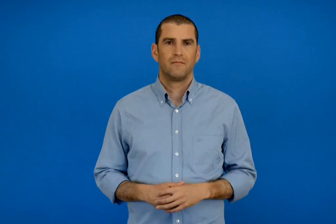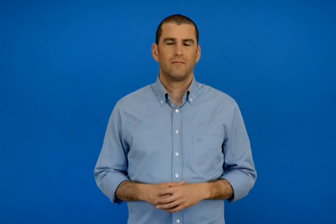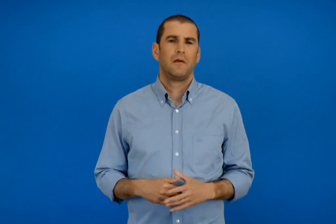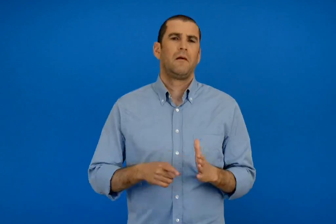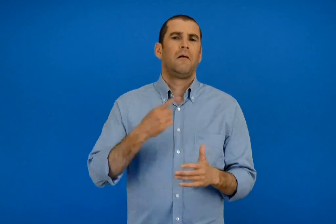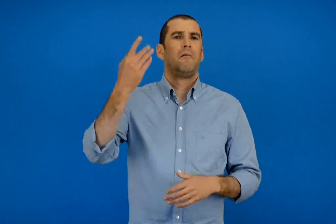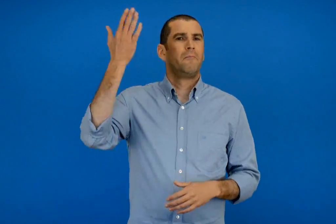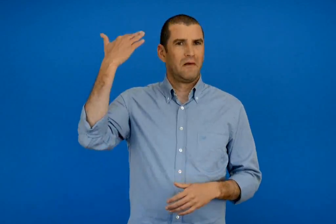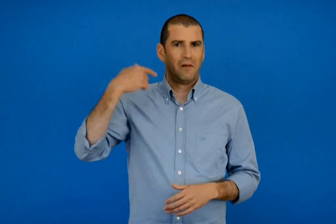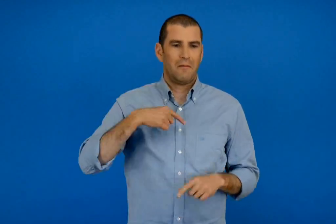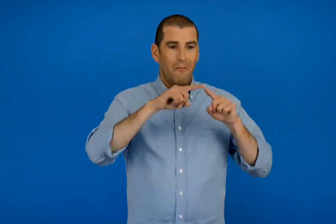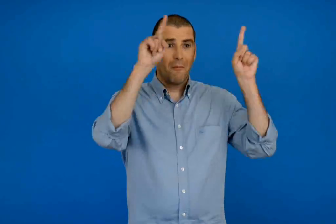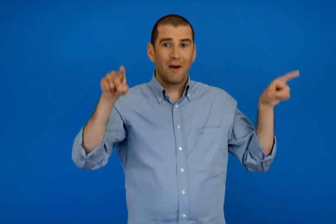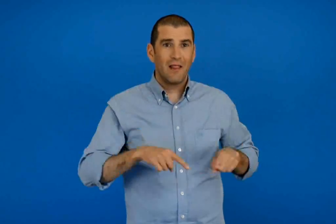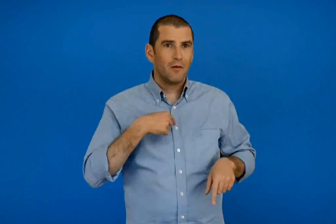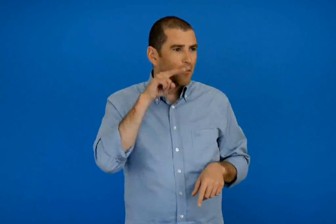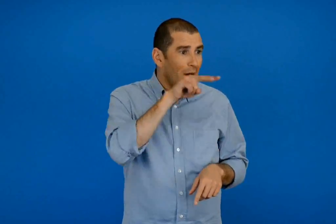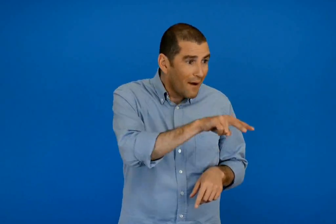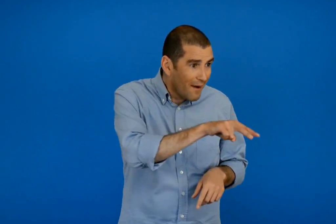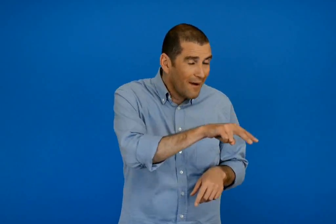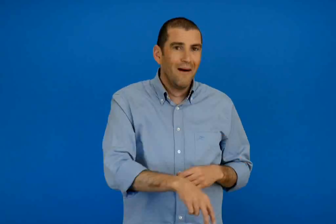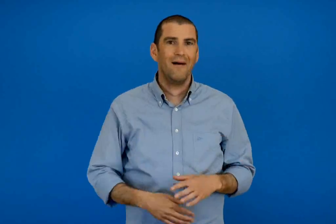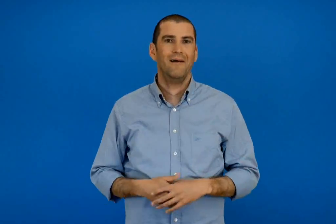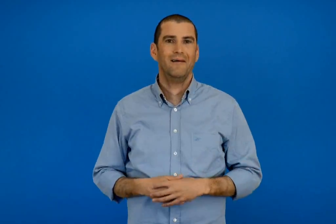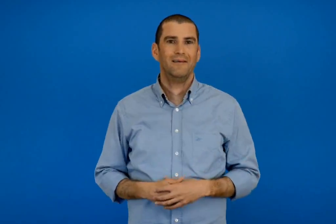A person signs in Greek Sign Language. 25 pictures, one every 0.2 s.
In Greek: μια φορά από το παράθυρο είδα
